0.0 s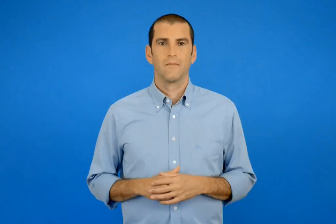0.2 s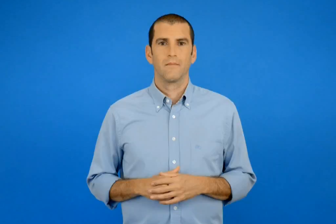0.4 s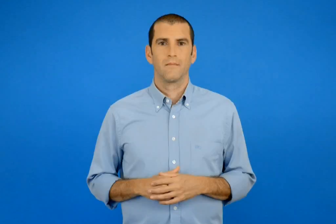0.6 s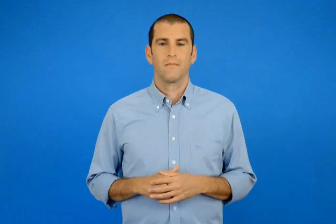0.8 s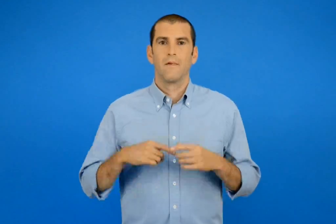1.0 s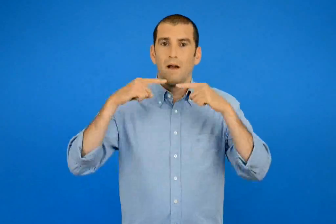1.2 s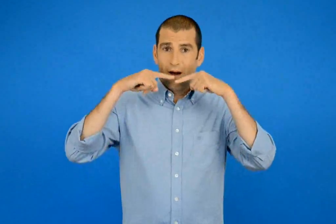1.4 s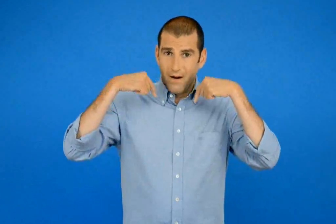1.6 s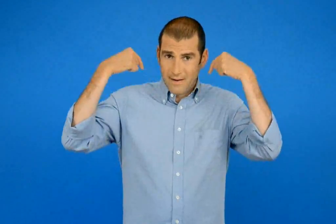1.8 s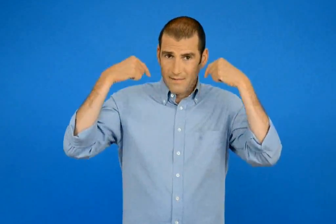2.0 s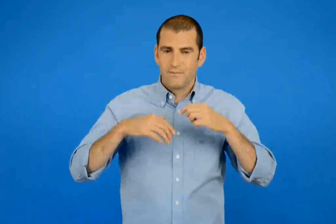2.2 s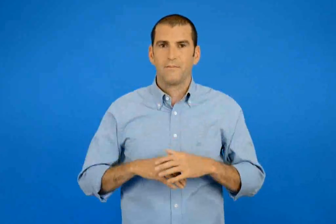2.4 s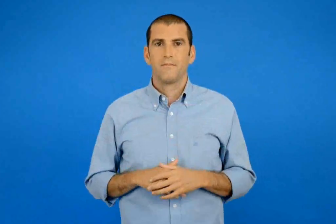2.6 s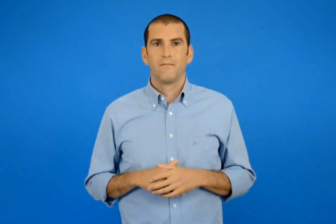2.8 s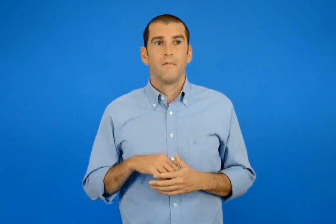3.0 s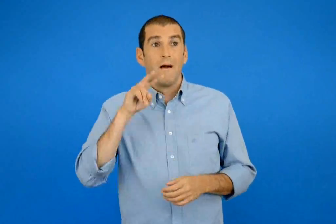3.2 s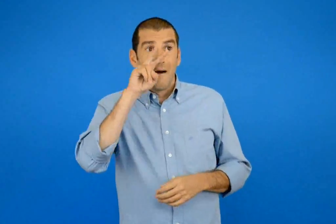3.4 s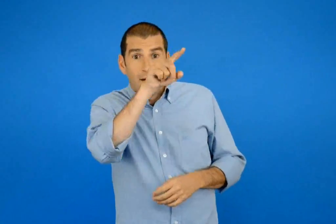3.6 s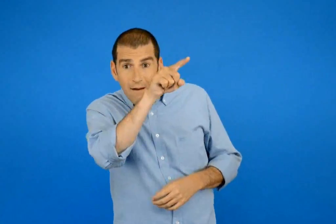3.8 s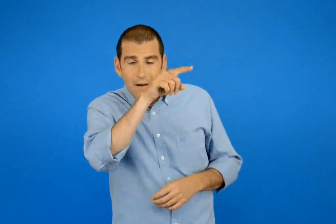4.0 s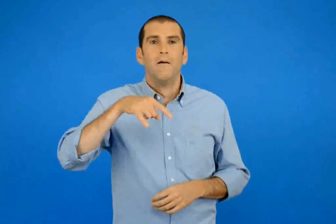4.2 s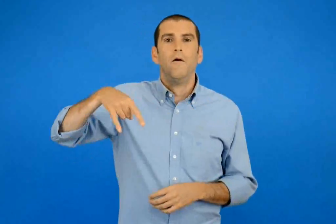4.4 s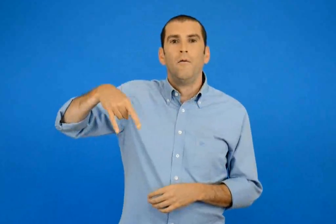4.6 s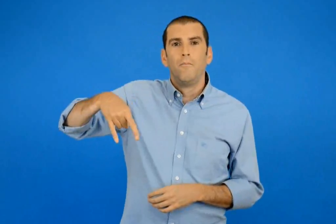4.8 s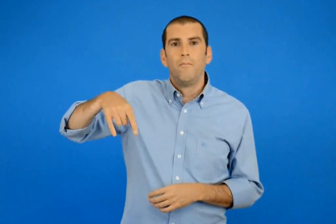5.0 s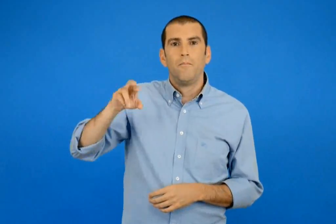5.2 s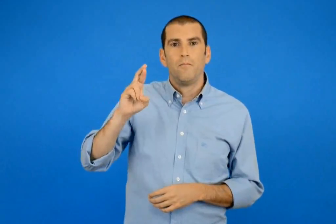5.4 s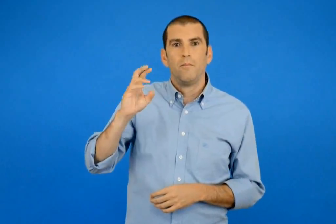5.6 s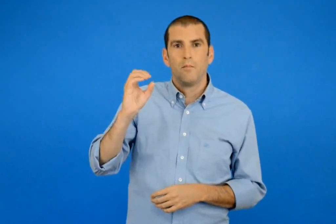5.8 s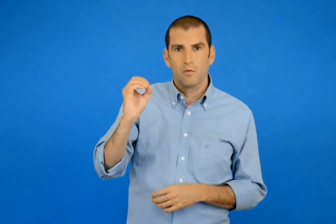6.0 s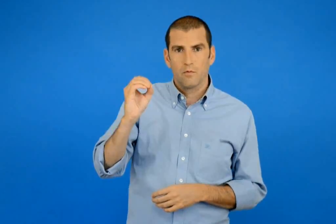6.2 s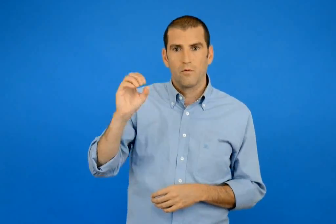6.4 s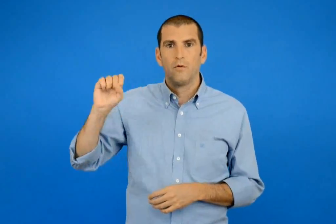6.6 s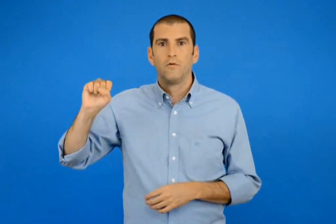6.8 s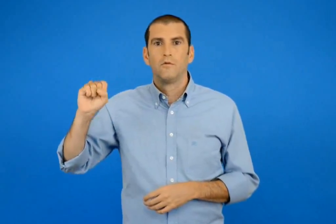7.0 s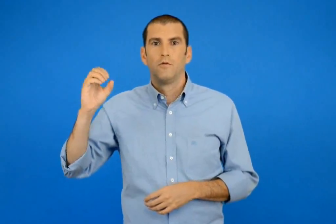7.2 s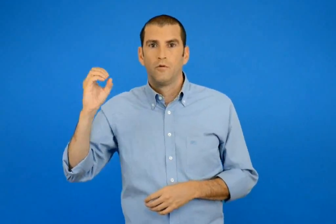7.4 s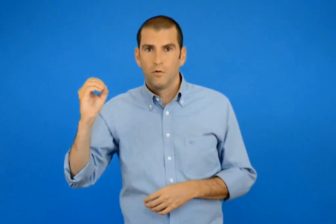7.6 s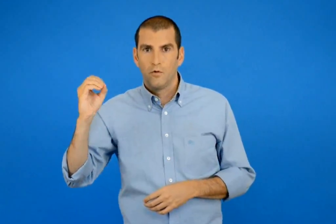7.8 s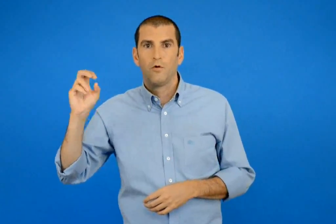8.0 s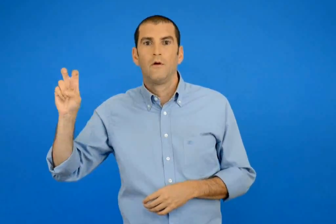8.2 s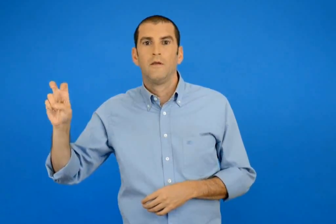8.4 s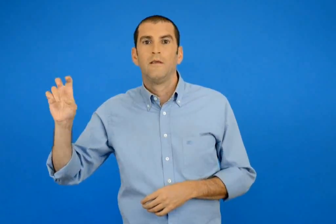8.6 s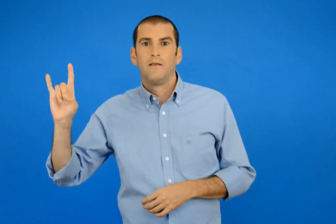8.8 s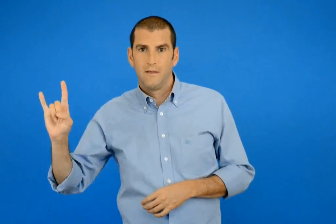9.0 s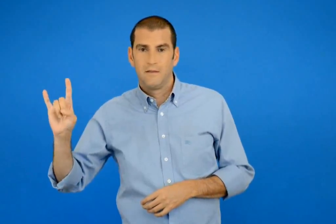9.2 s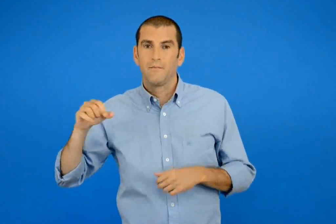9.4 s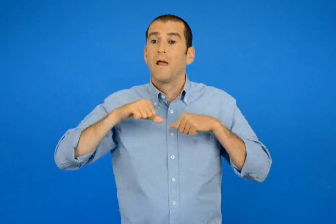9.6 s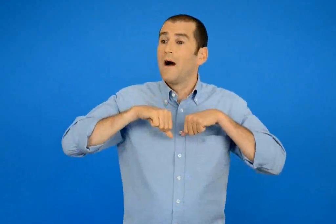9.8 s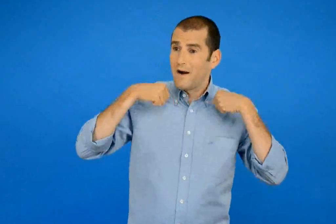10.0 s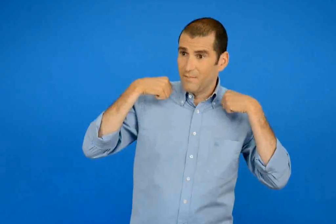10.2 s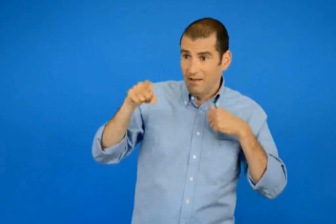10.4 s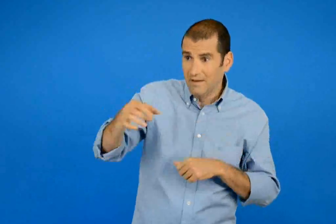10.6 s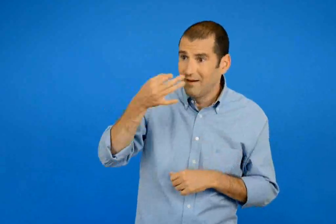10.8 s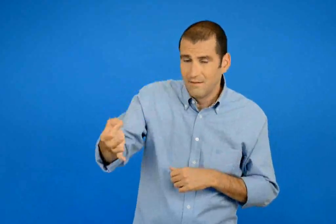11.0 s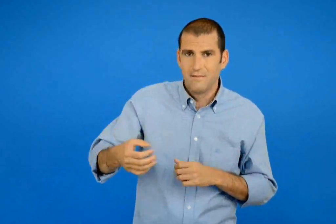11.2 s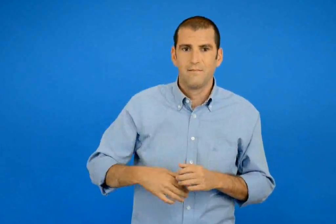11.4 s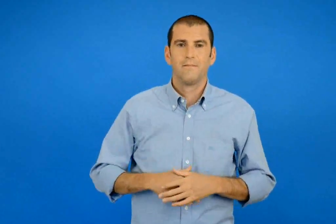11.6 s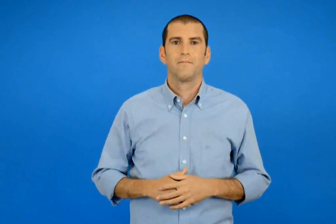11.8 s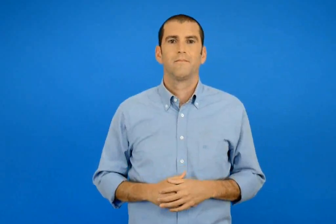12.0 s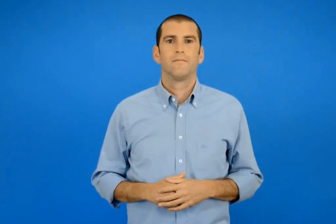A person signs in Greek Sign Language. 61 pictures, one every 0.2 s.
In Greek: χαρά διαβάζω προ σο χη λέγε αρμπεν
